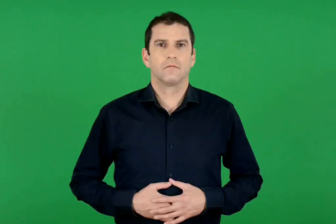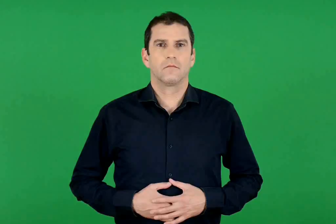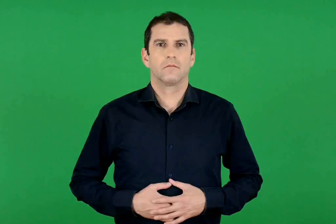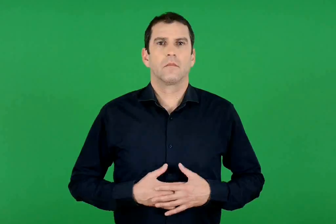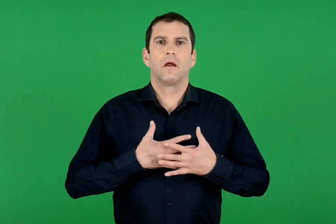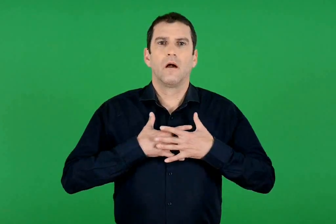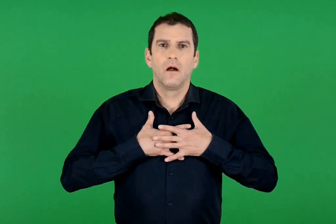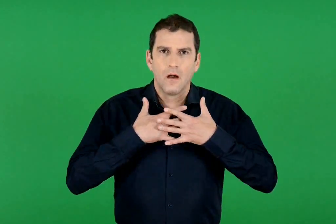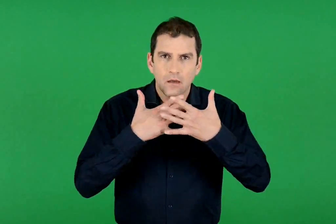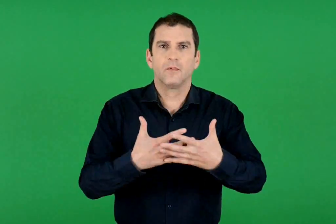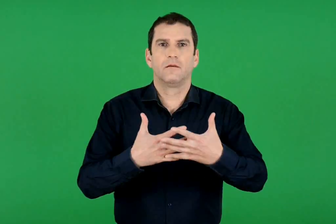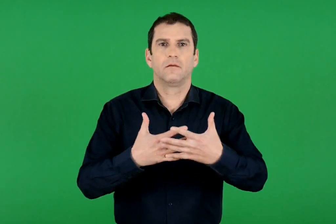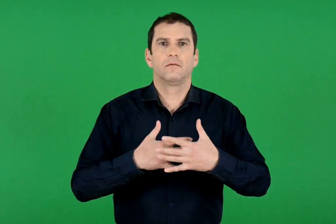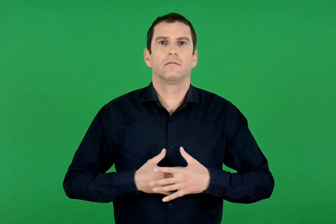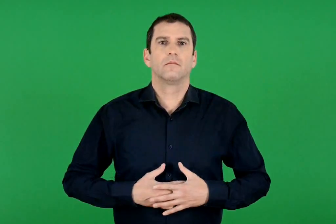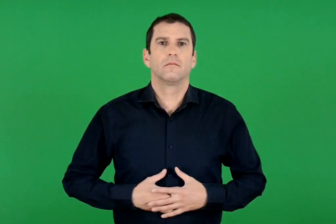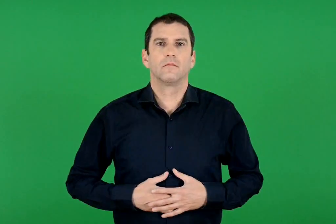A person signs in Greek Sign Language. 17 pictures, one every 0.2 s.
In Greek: αγάπη
